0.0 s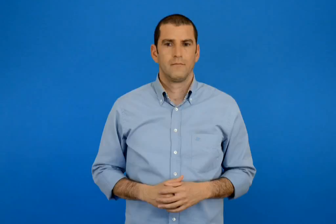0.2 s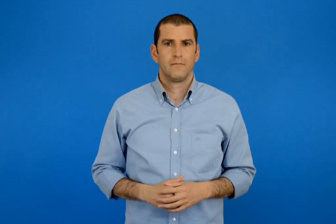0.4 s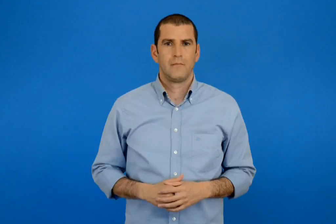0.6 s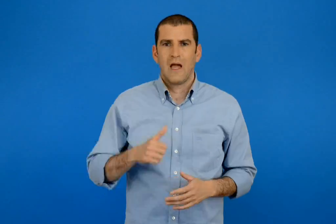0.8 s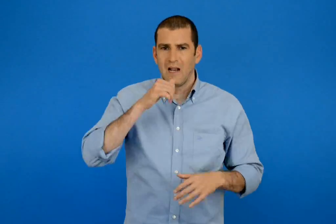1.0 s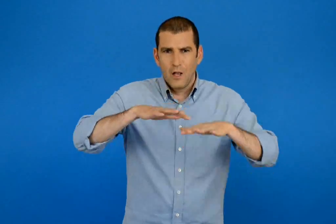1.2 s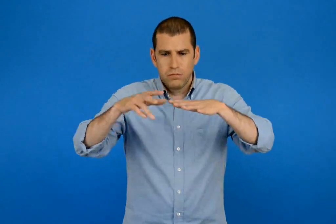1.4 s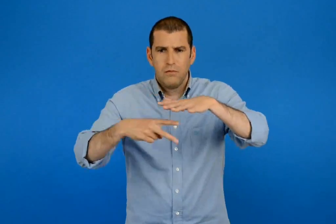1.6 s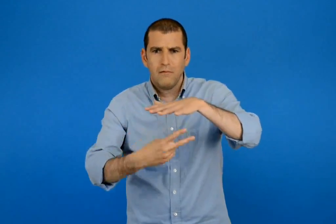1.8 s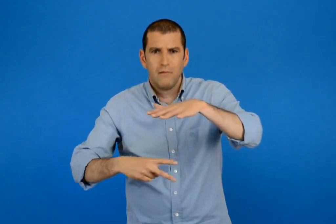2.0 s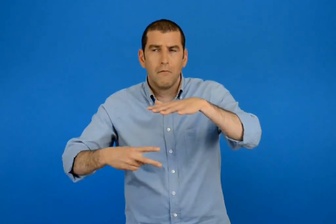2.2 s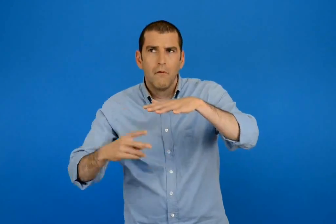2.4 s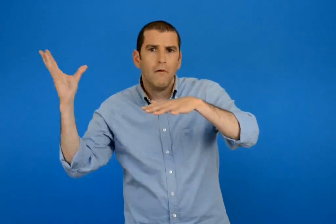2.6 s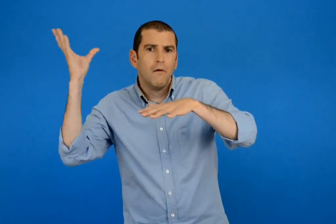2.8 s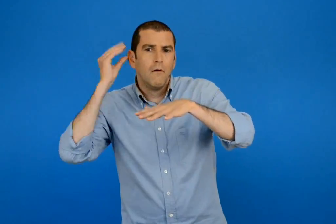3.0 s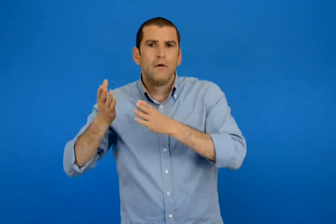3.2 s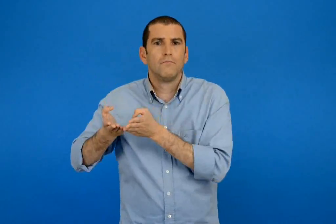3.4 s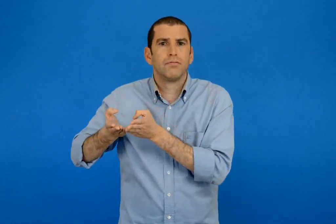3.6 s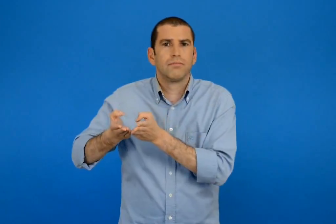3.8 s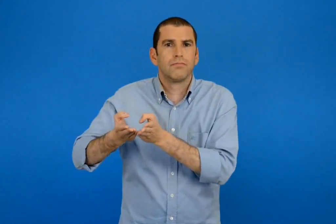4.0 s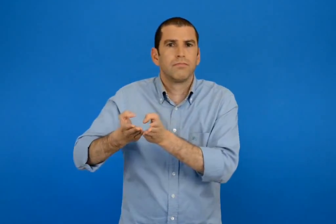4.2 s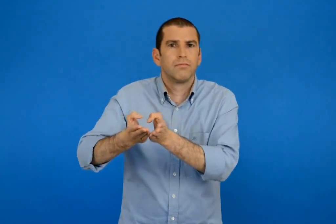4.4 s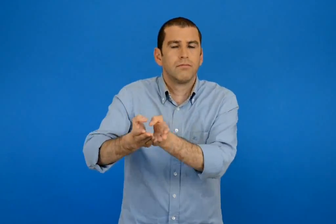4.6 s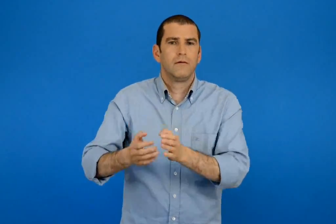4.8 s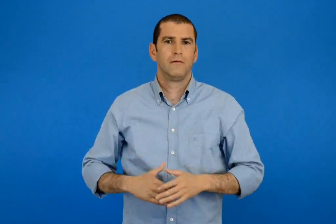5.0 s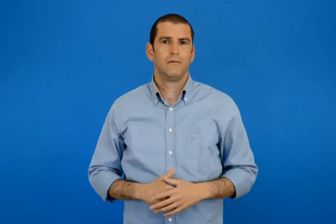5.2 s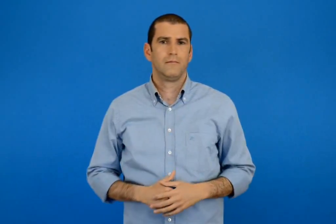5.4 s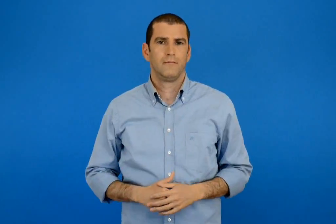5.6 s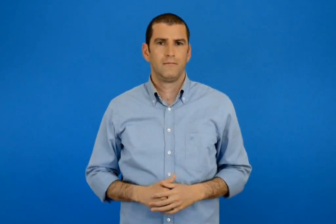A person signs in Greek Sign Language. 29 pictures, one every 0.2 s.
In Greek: κάτω από το νερό άκουε τον ήχο της βάρκας
